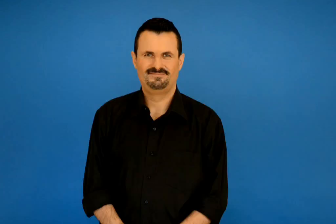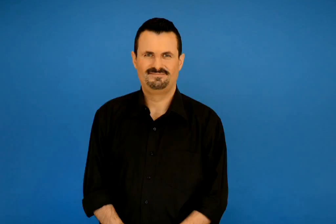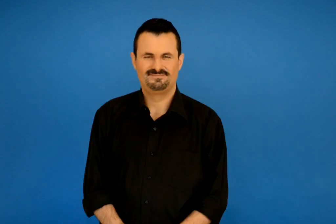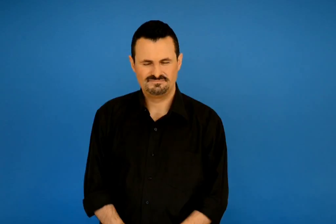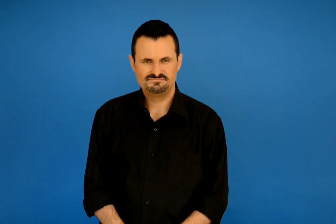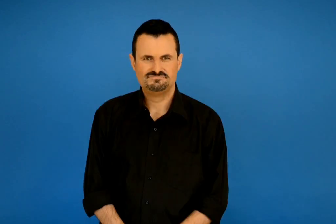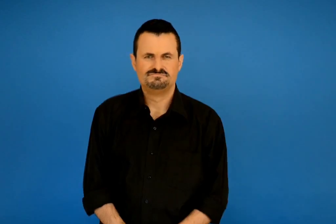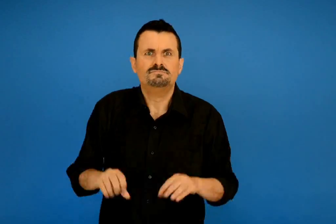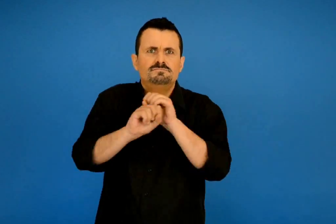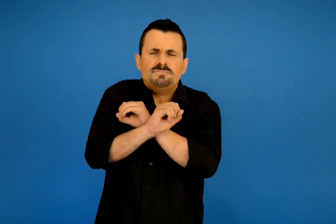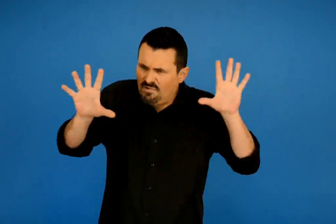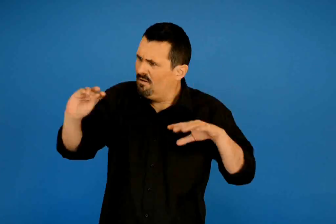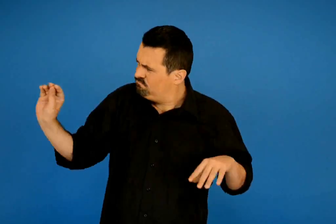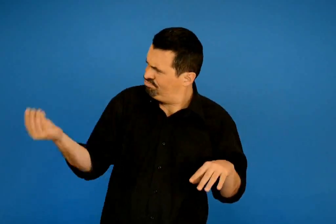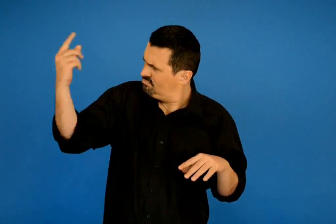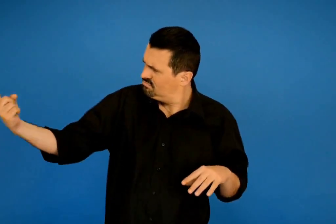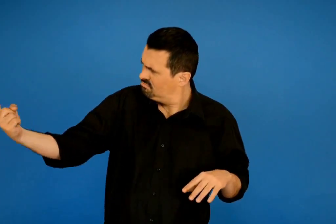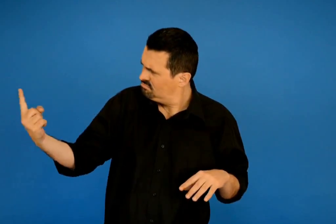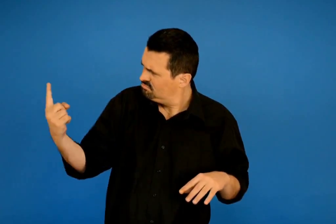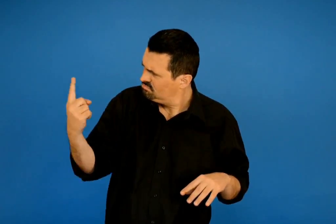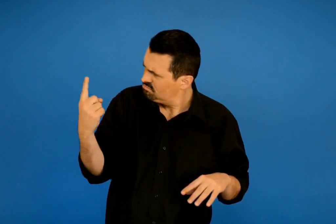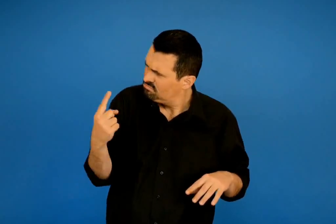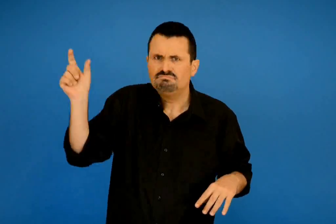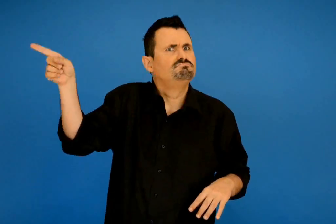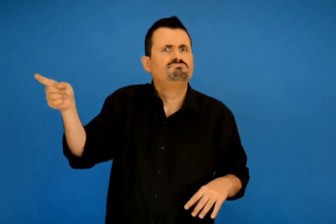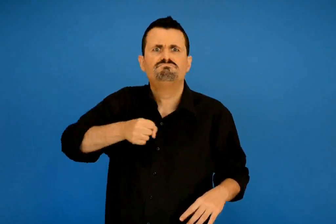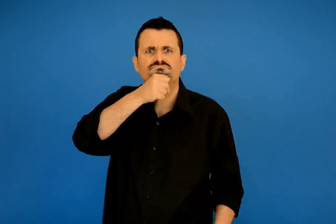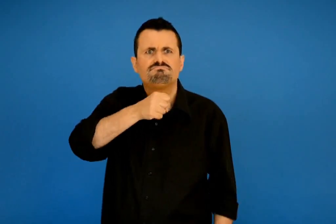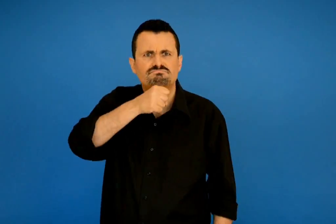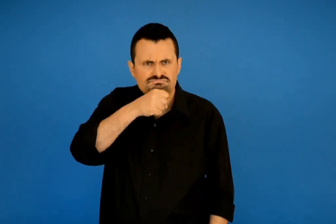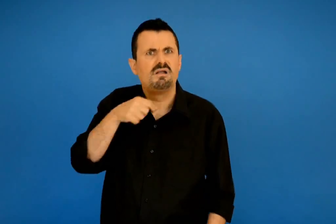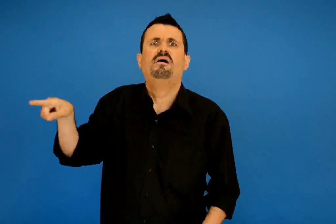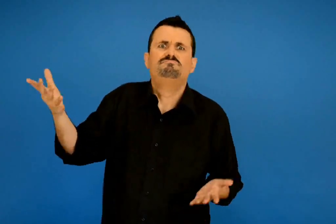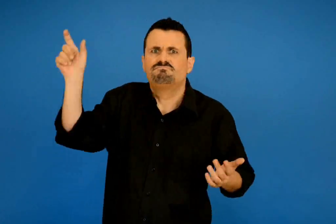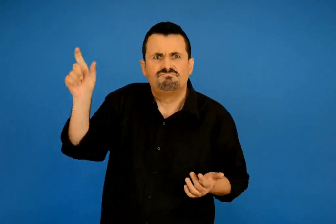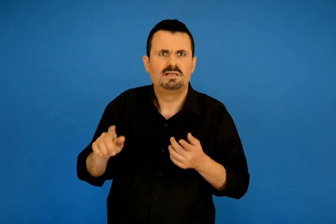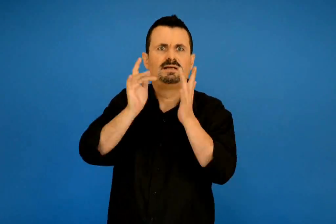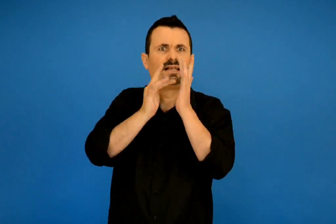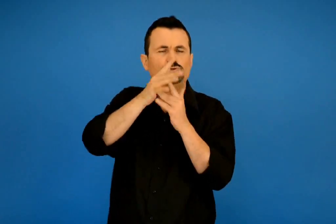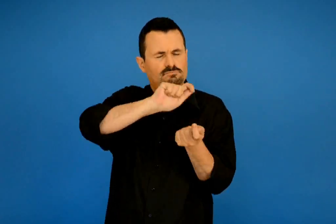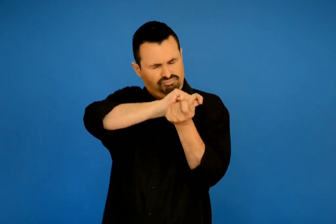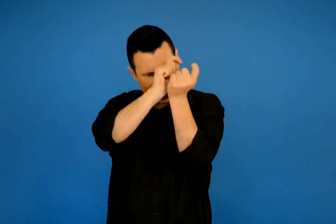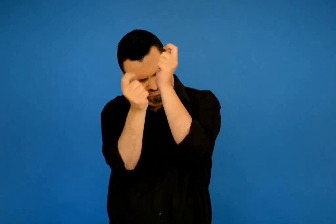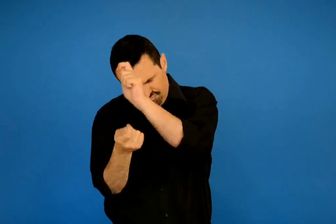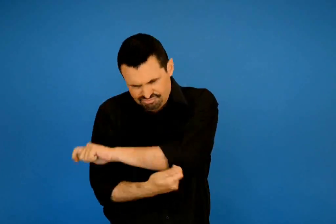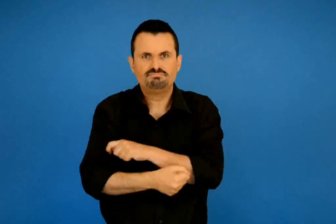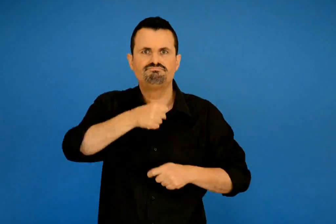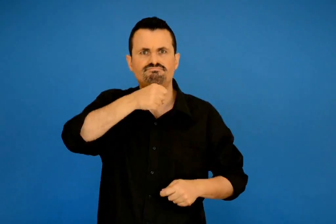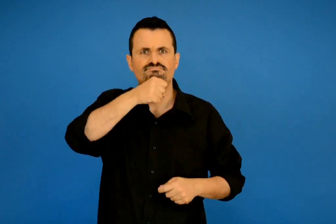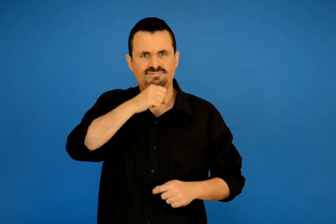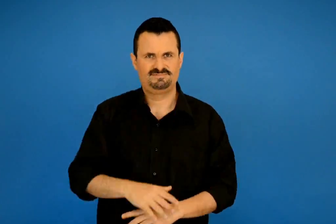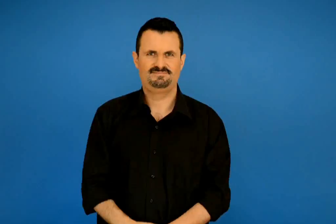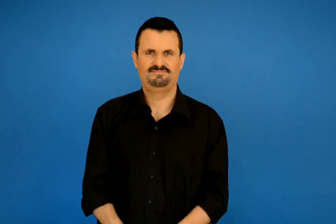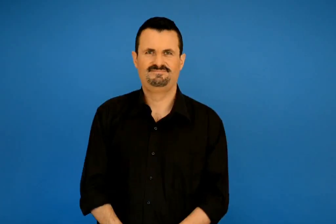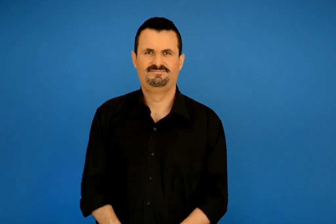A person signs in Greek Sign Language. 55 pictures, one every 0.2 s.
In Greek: ξάφνου παρουσιάστηκε ένας γέρος ήταν ο χριστός μεταμορφωμένος
